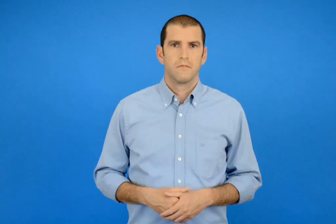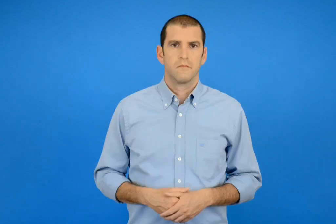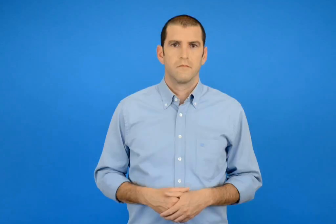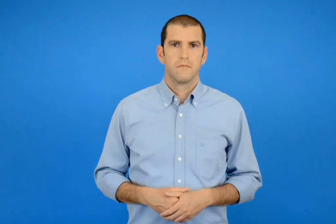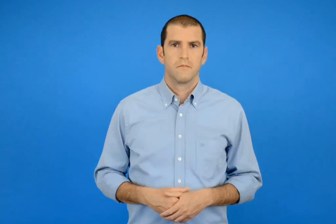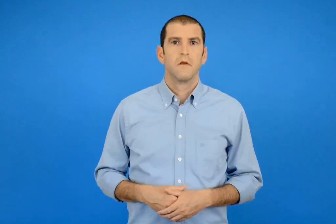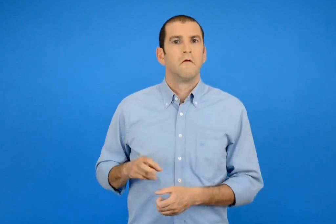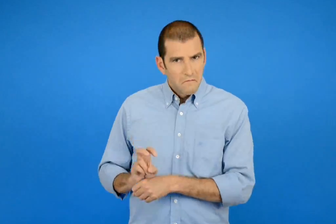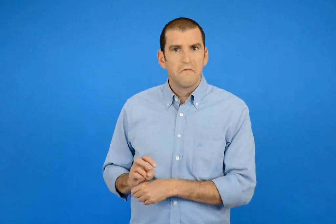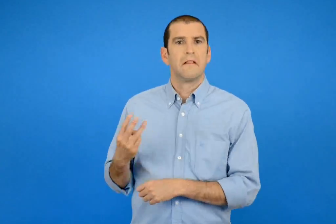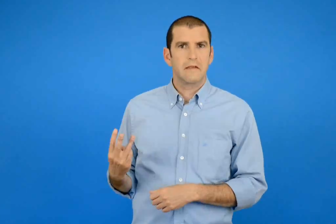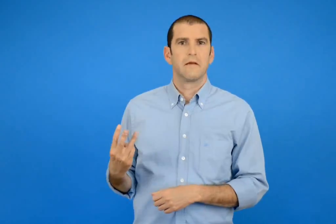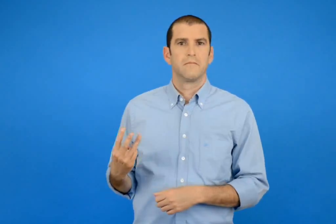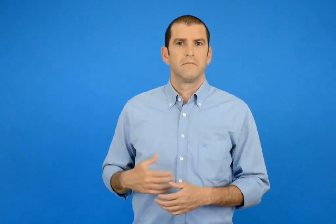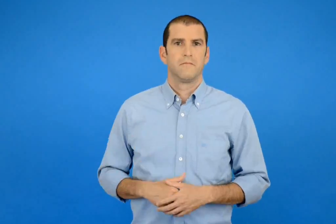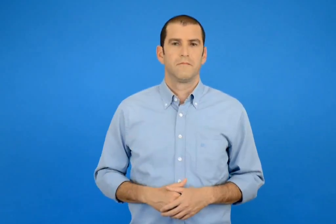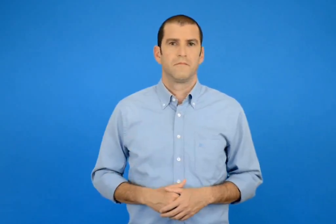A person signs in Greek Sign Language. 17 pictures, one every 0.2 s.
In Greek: και περισσεύουν 3
